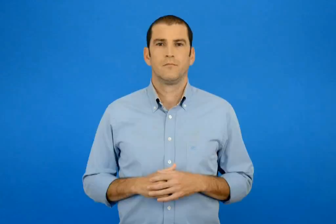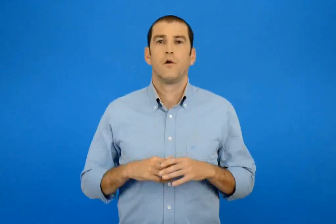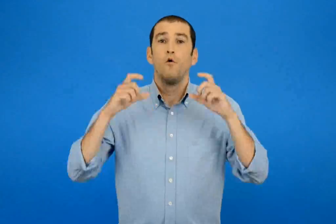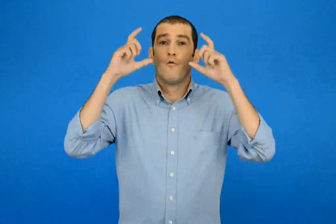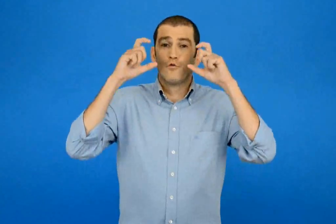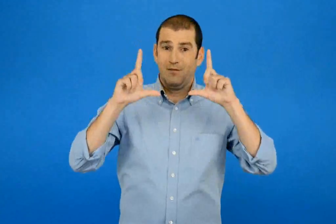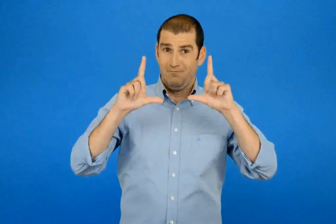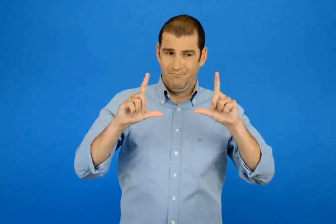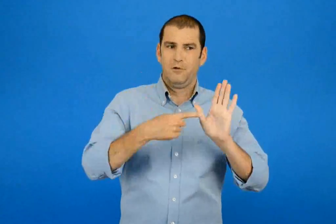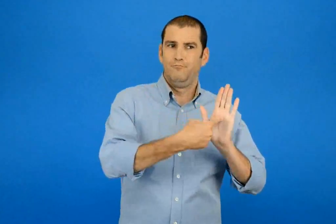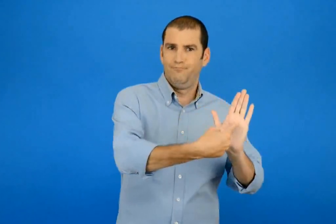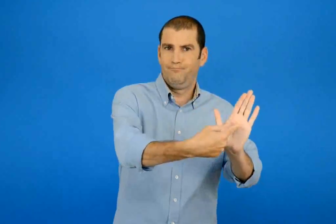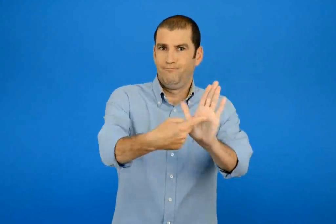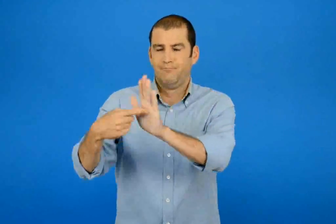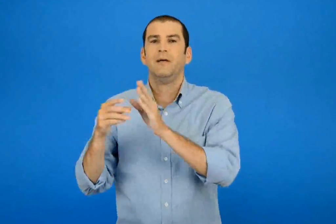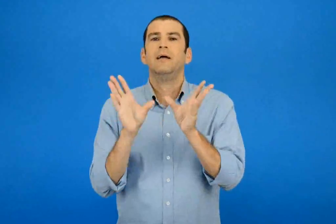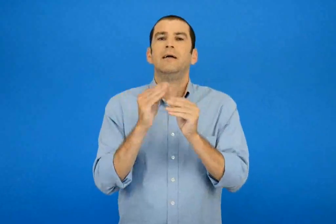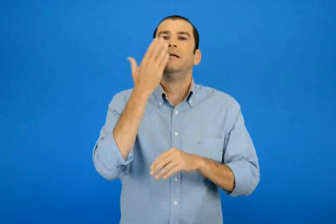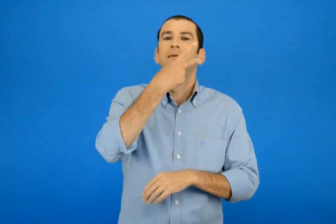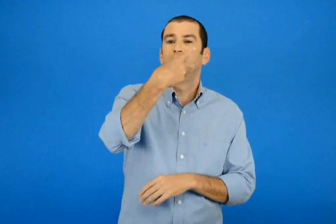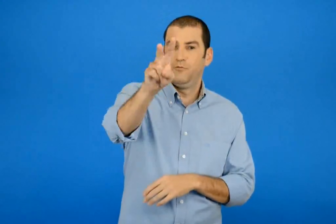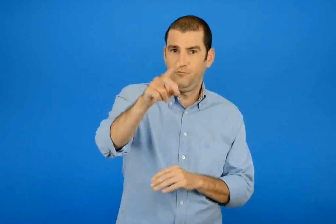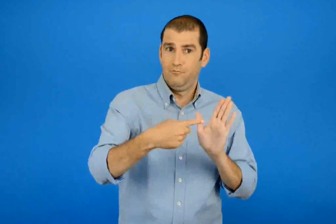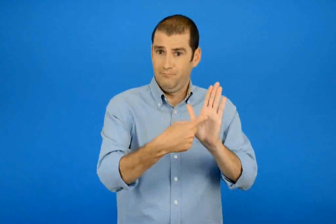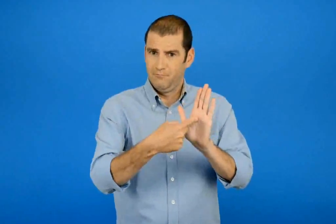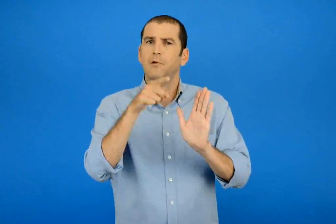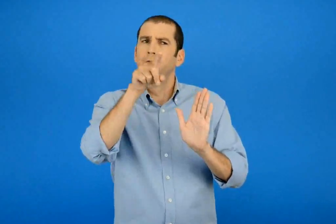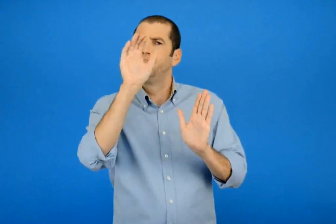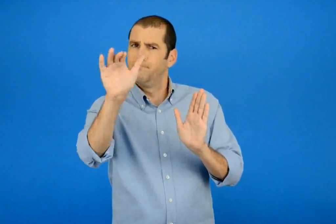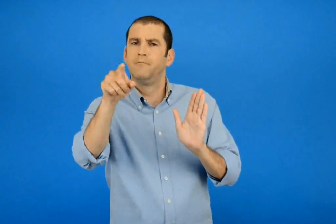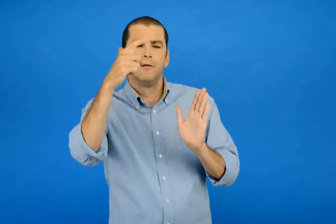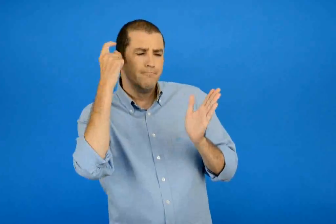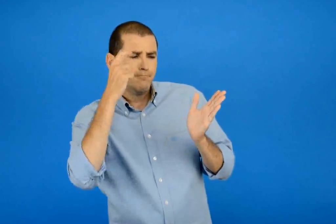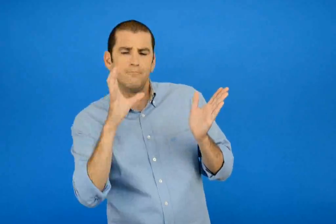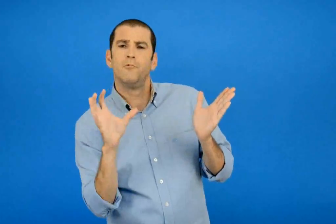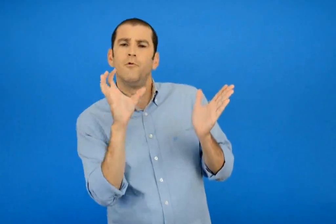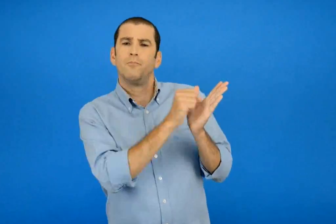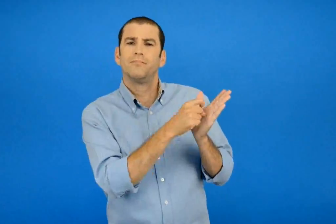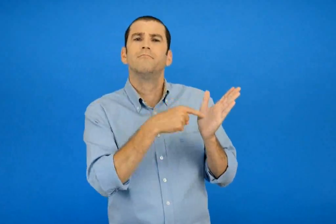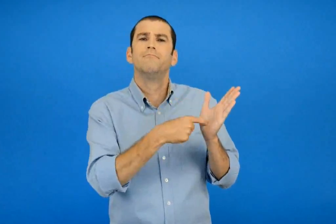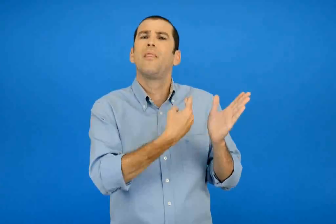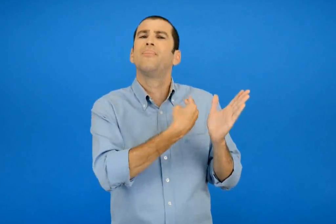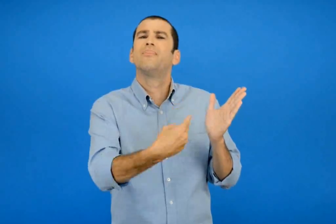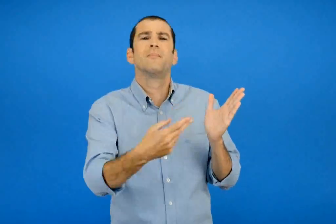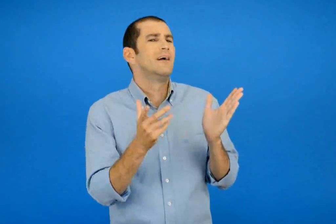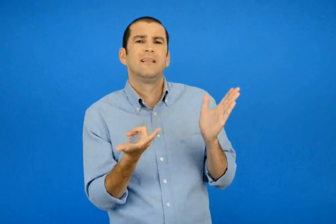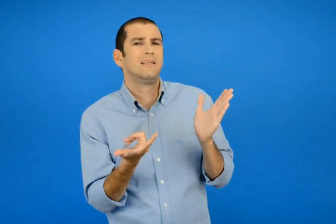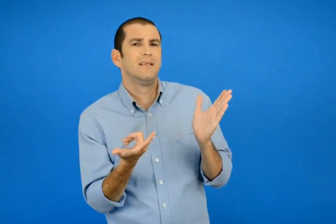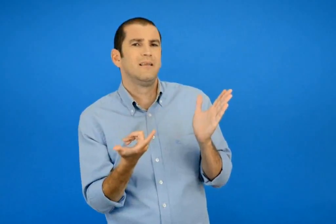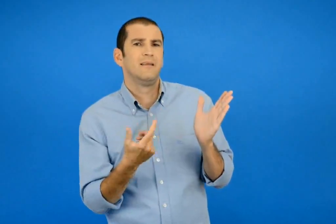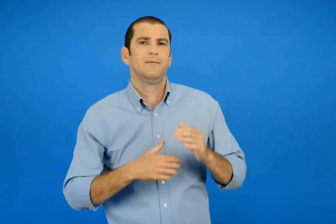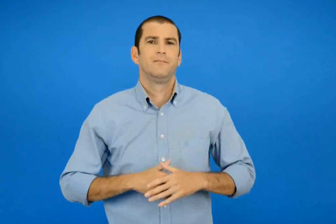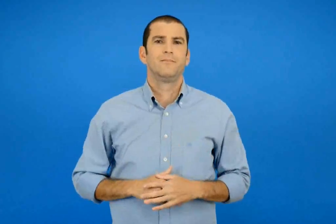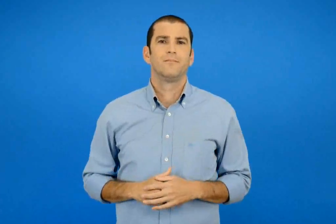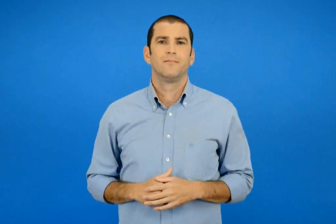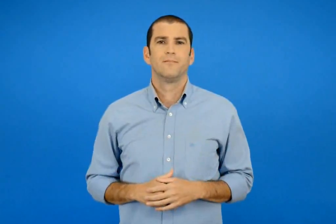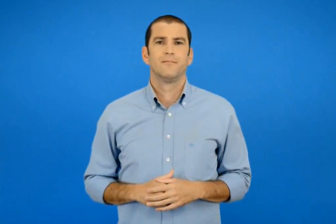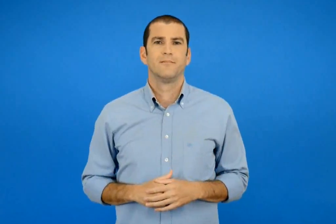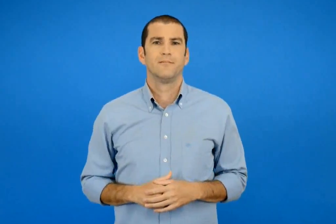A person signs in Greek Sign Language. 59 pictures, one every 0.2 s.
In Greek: δείξε τη στους συμμαθητές σου και ζητά τους να μαντέψουν ποιό ήταν το θέμα του άρθρου από οπού την έκοψες
